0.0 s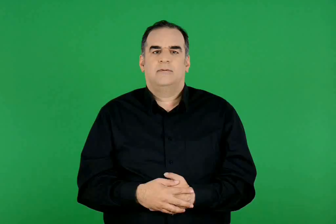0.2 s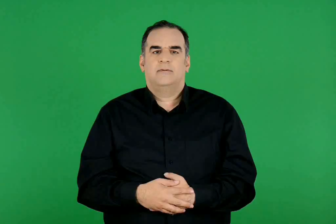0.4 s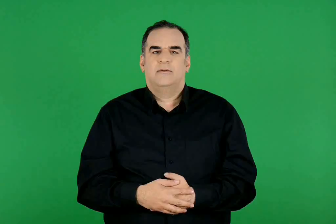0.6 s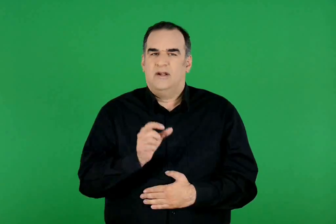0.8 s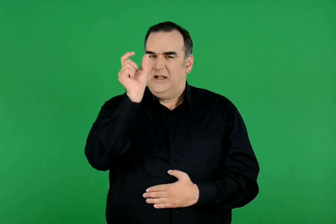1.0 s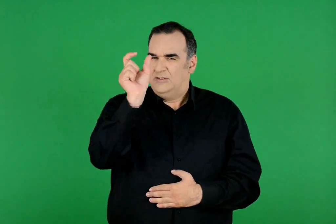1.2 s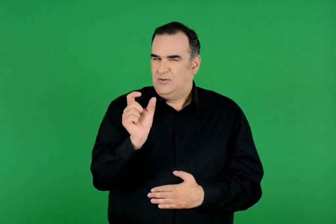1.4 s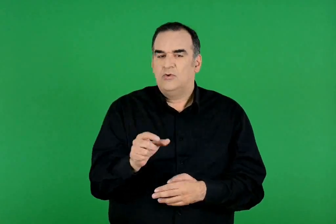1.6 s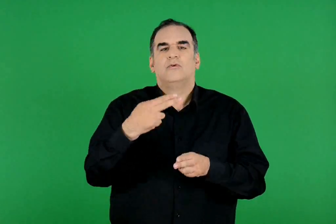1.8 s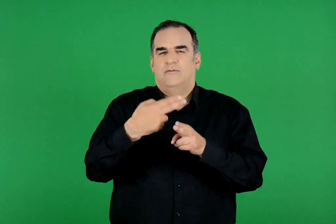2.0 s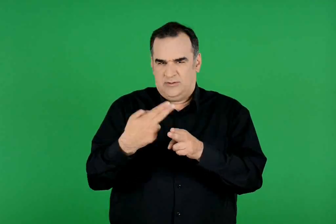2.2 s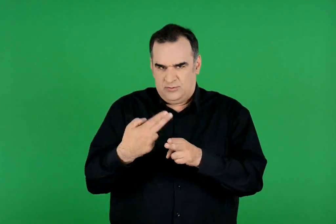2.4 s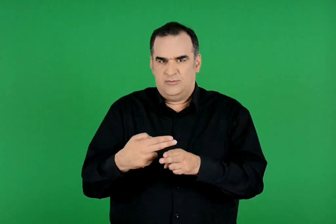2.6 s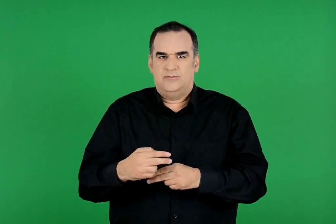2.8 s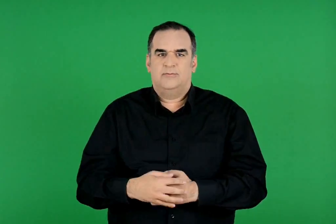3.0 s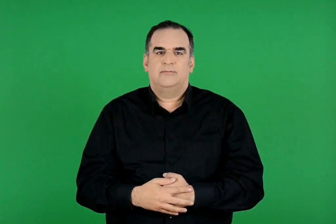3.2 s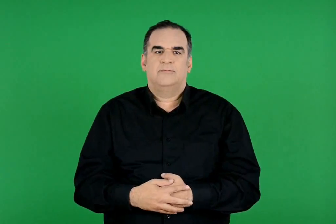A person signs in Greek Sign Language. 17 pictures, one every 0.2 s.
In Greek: βασικό λεξιλόγιο
